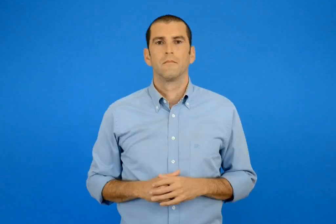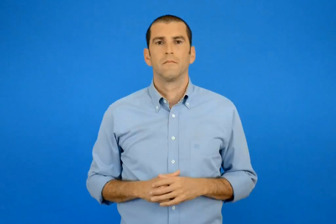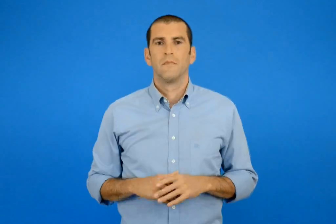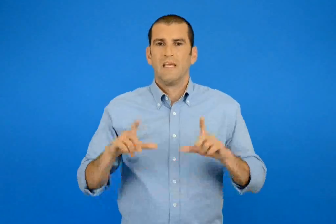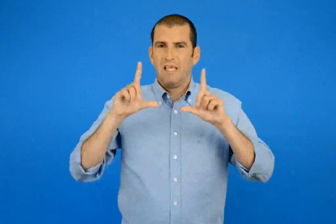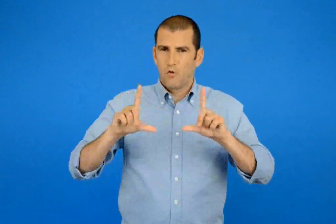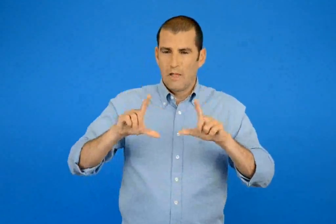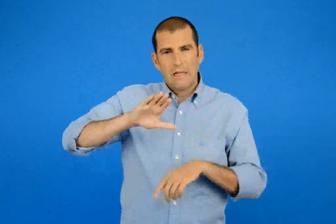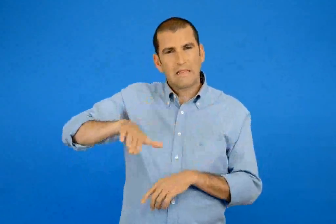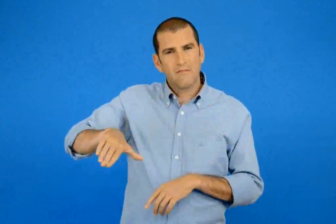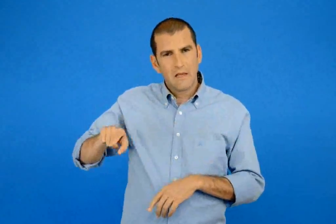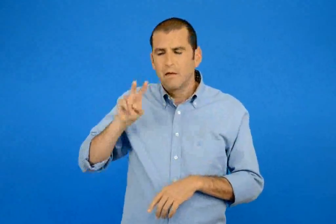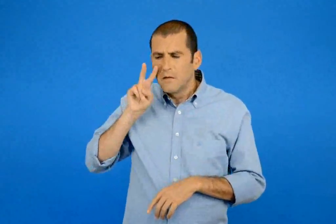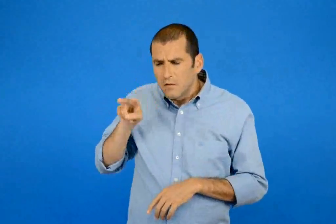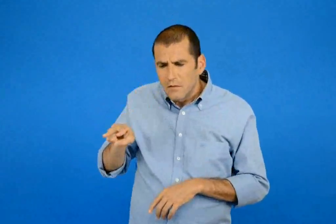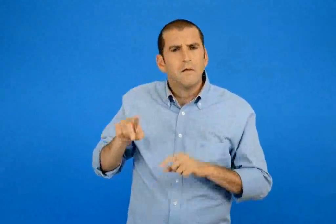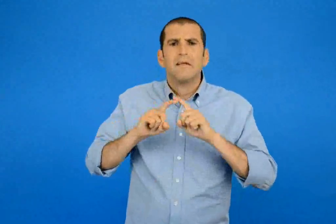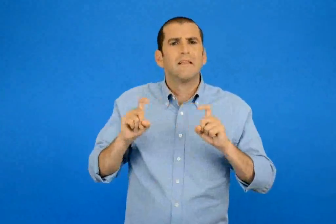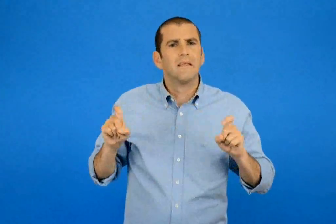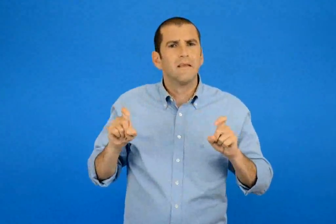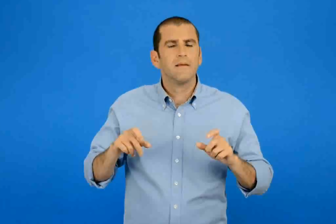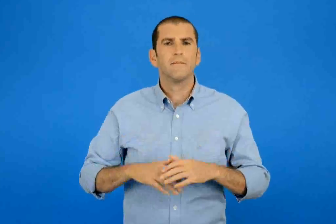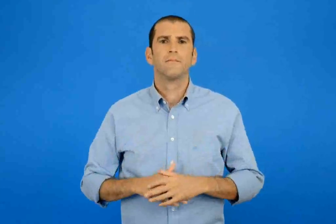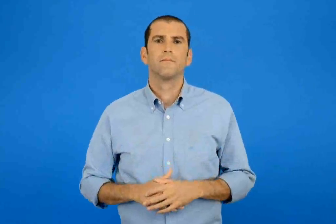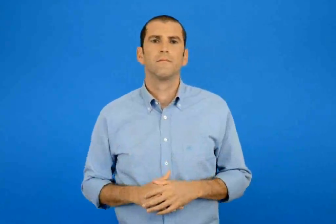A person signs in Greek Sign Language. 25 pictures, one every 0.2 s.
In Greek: τι βλέπεις στην τελευταία εικόνα ;
